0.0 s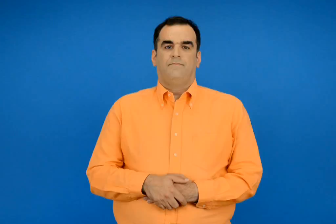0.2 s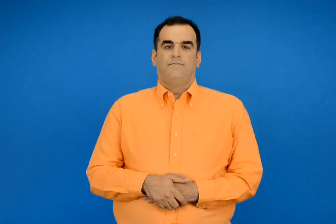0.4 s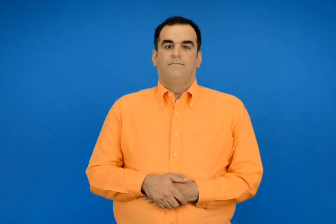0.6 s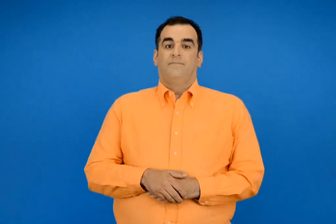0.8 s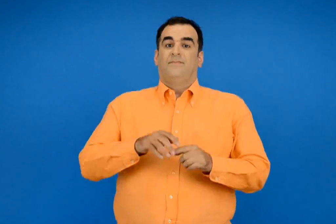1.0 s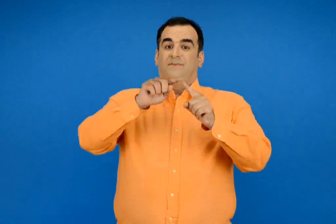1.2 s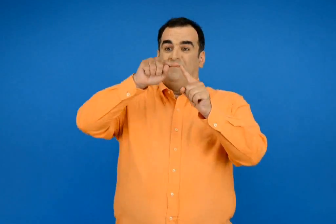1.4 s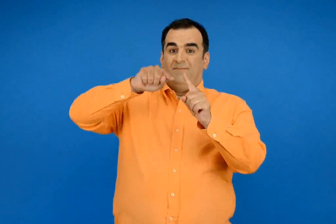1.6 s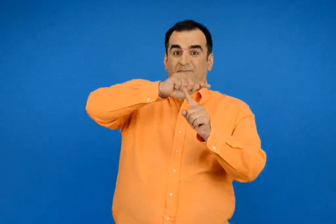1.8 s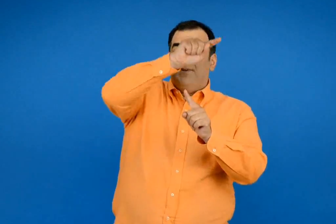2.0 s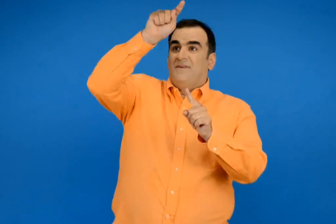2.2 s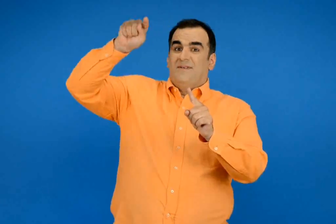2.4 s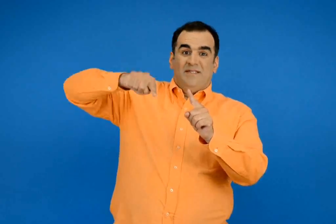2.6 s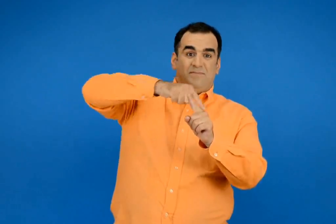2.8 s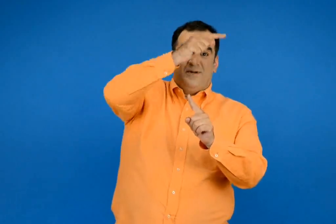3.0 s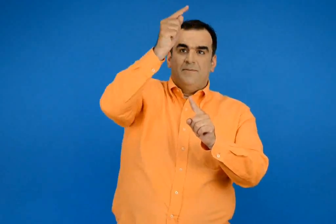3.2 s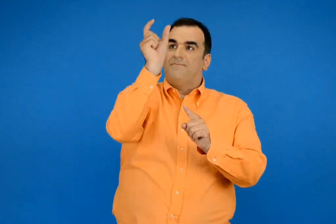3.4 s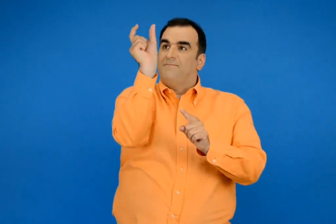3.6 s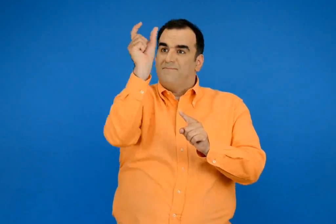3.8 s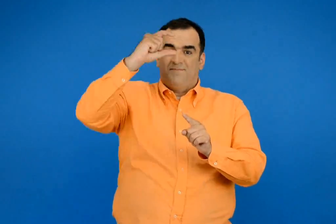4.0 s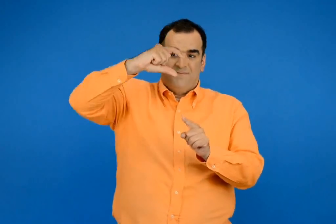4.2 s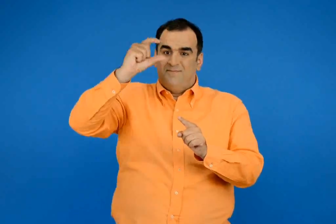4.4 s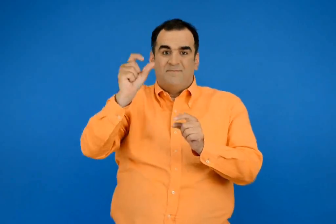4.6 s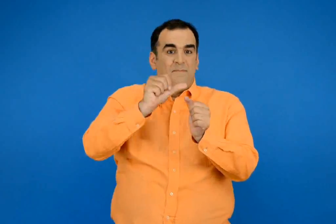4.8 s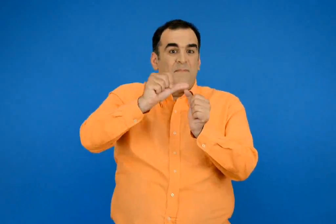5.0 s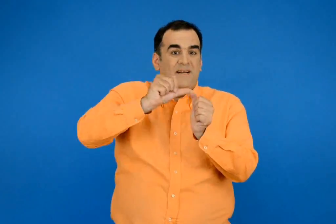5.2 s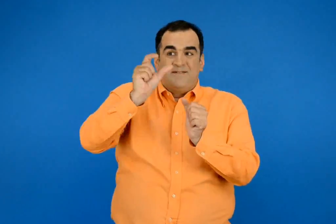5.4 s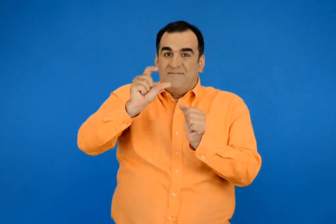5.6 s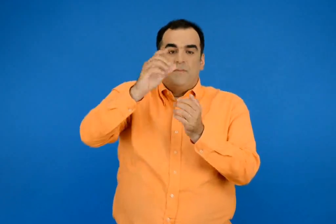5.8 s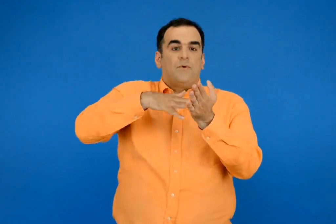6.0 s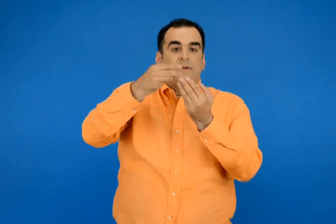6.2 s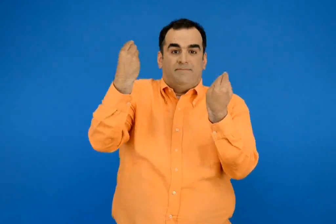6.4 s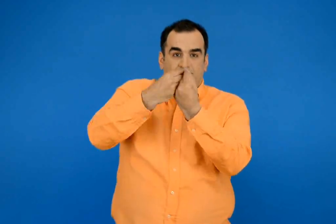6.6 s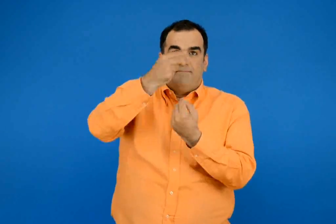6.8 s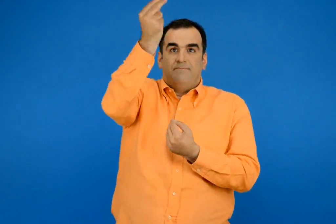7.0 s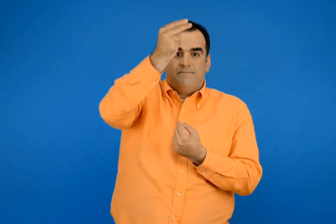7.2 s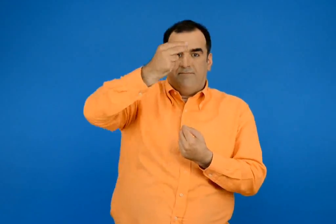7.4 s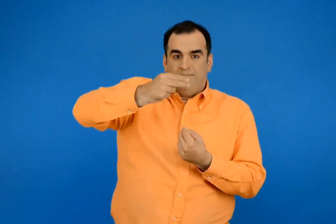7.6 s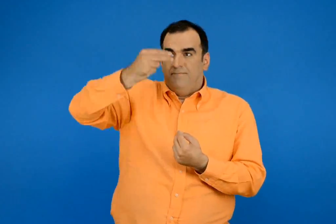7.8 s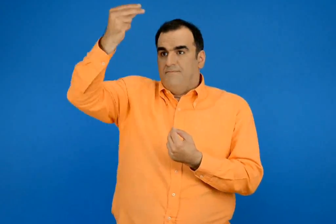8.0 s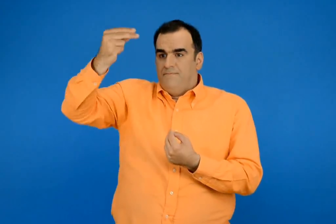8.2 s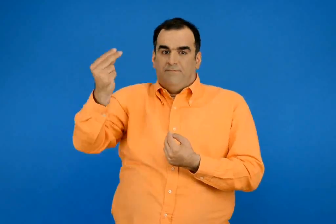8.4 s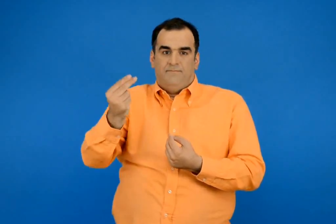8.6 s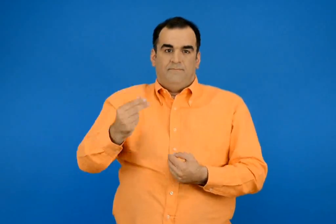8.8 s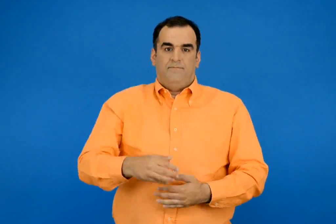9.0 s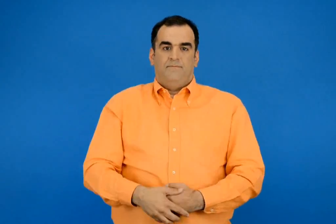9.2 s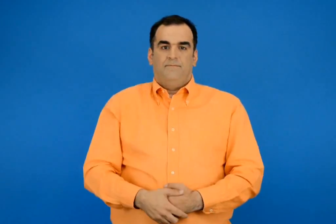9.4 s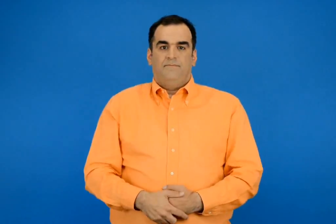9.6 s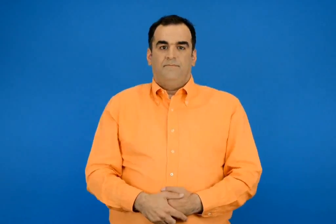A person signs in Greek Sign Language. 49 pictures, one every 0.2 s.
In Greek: βρίσκω τη θέση που έχουν στη σπείρα οι παραπάνω μήνες και τη χρωματίζω με τα αντίστοιχα χρώματα
